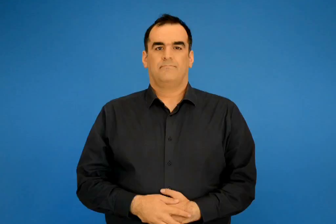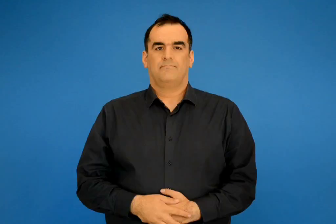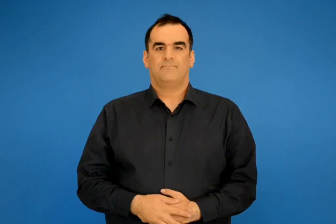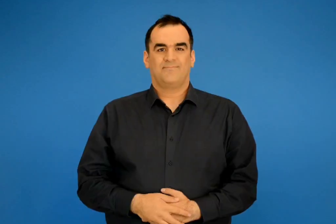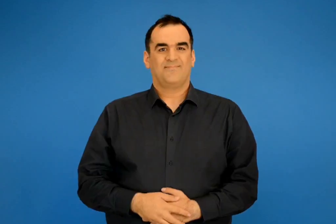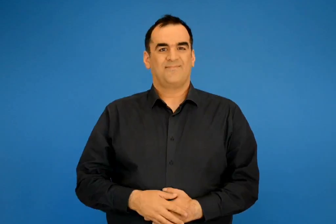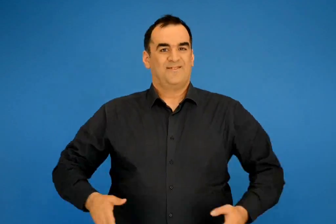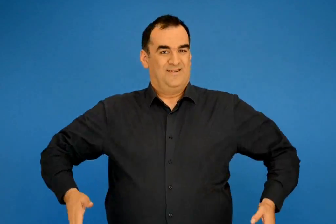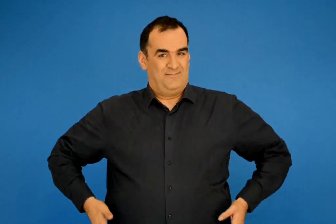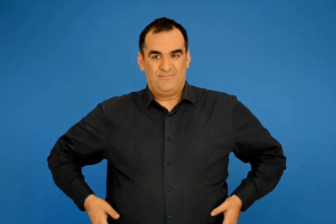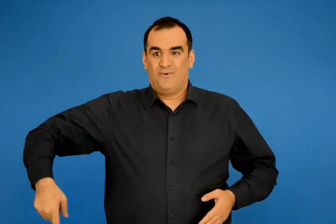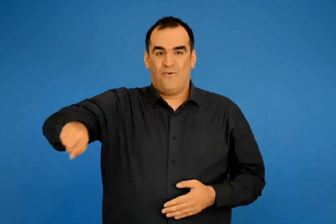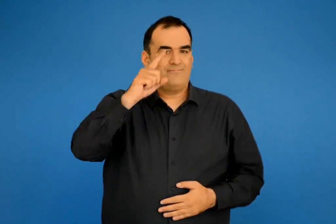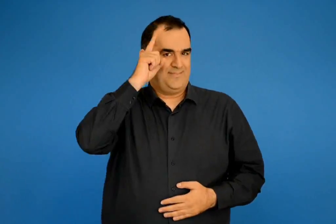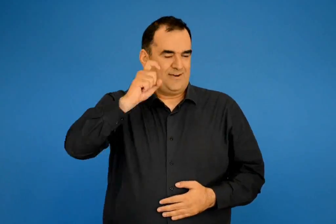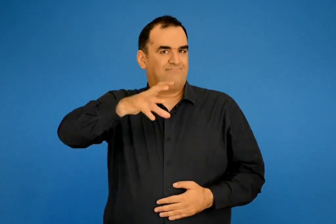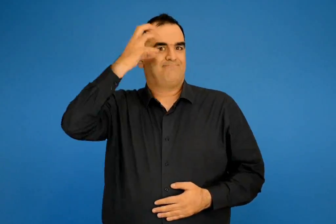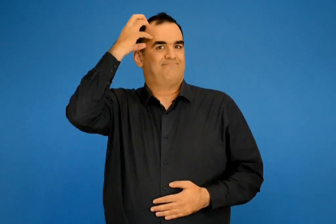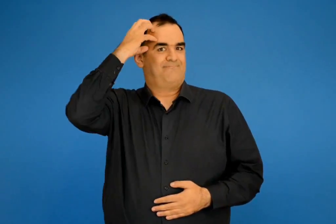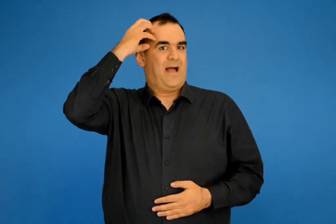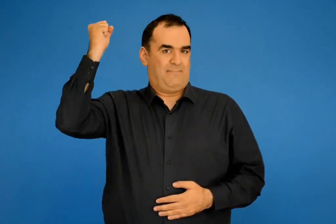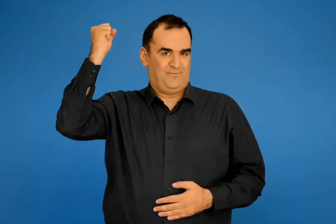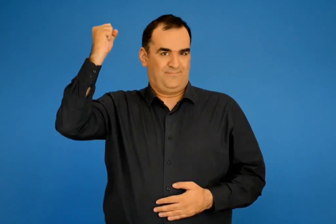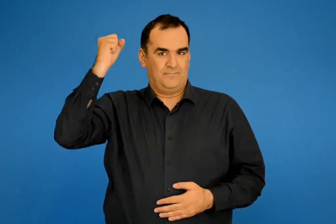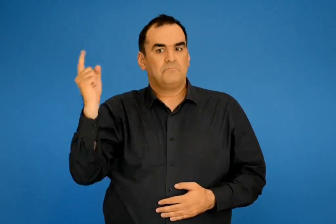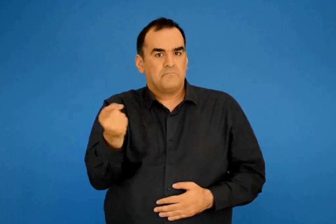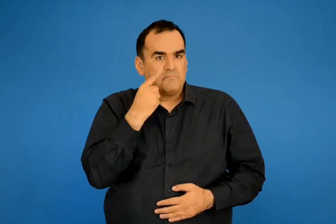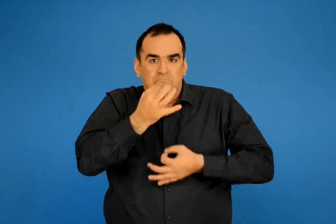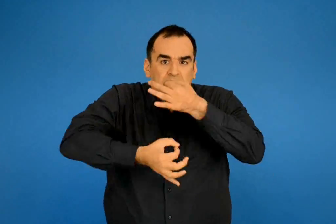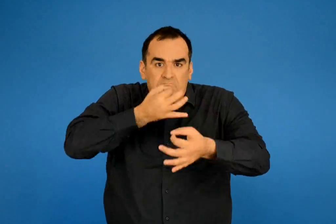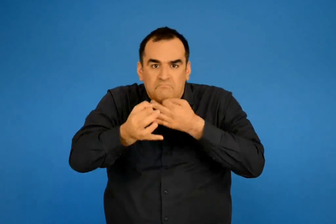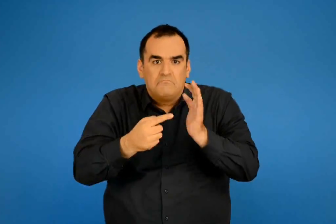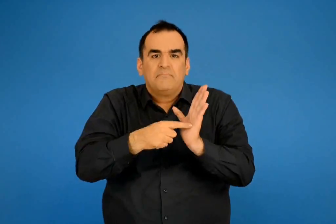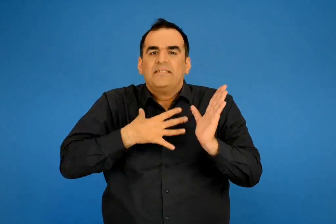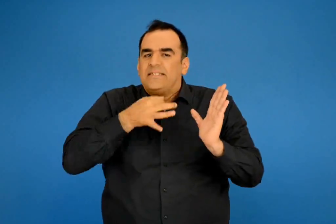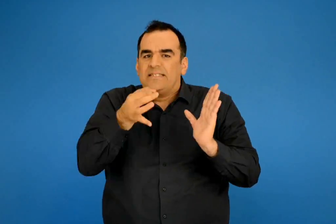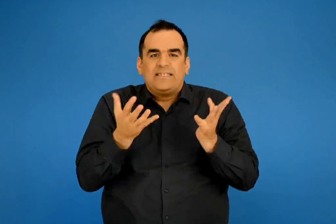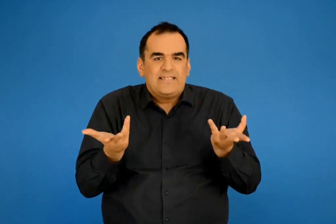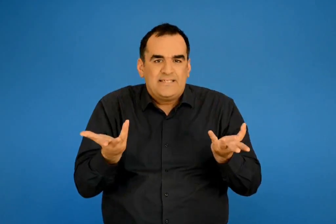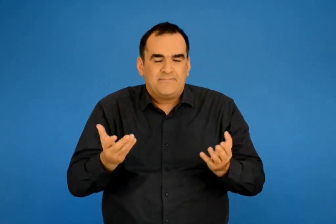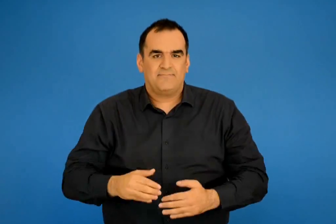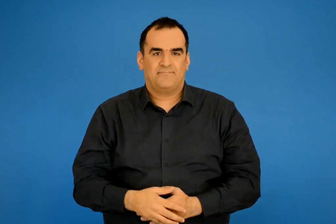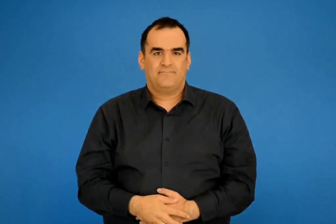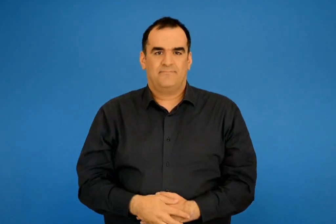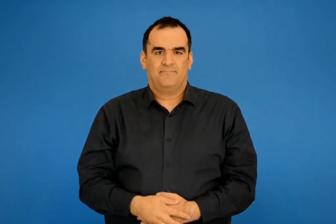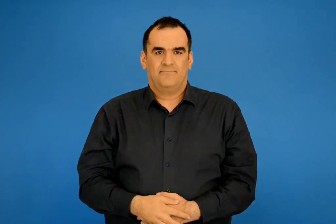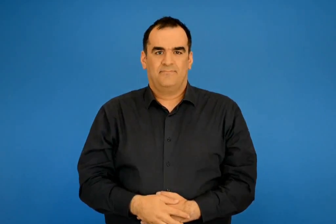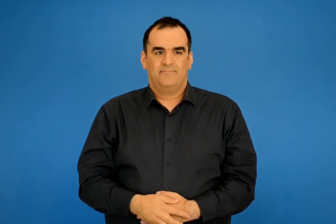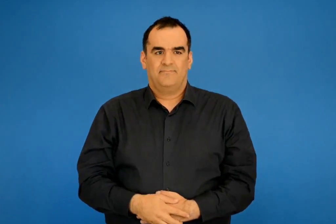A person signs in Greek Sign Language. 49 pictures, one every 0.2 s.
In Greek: τα λογία του ύμνου τα ξέρουμε όλοι απέξω αλλά για να δούμε καλυτέρα τι θέλουν να πουν
